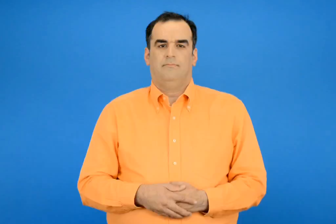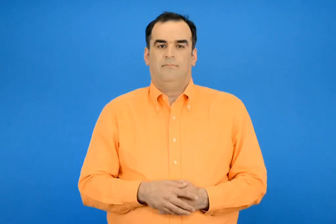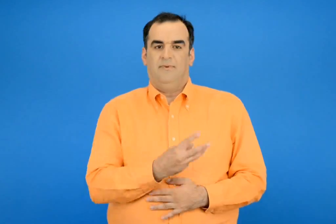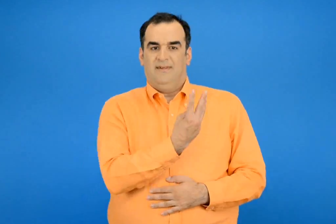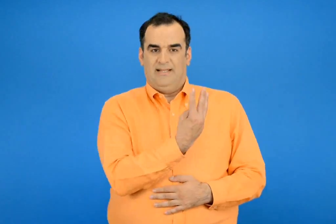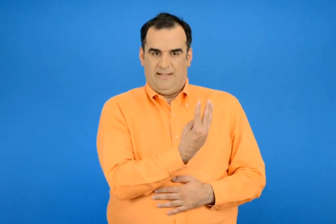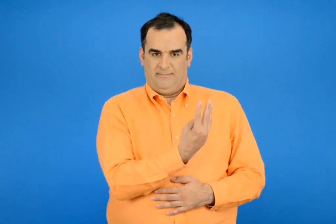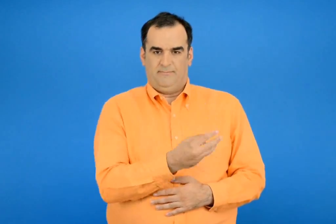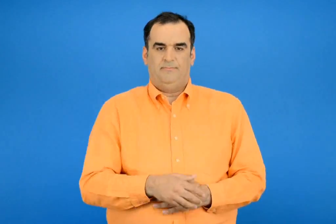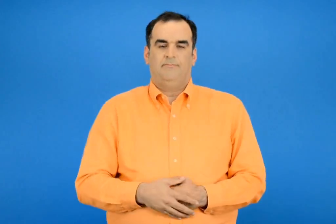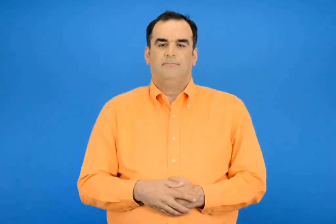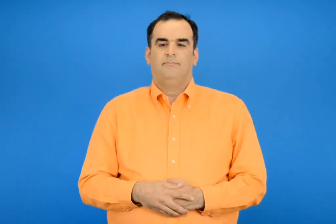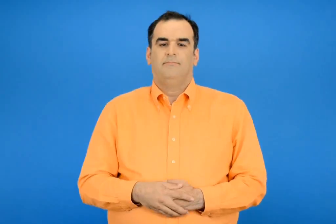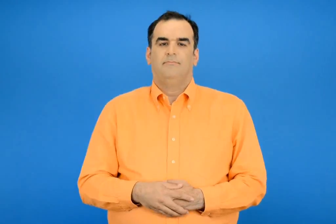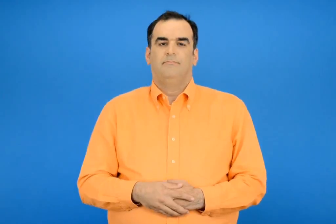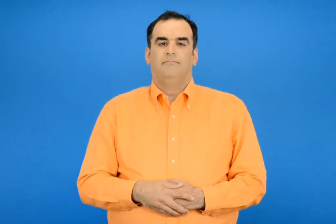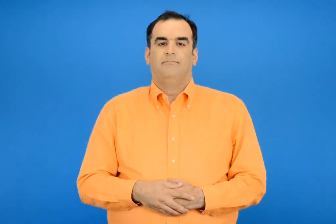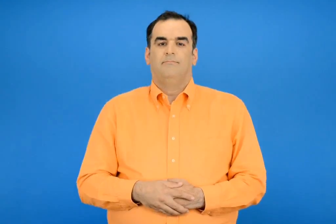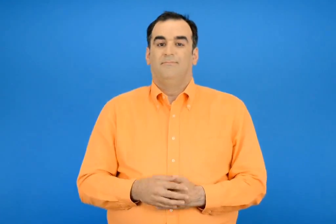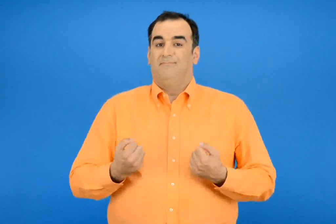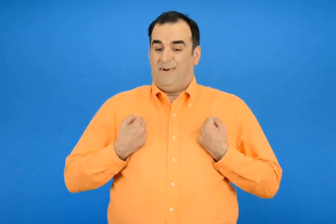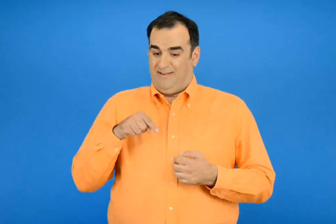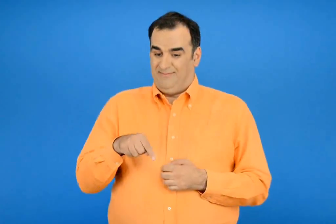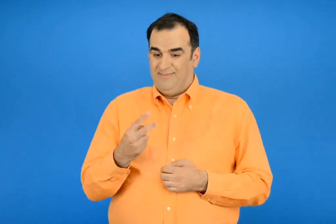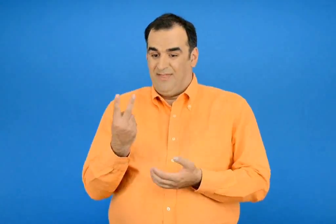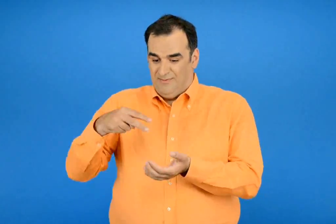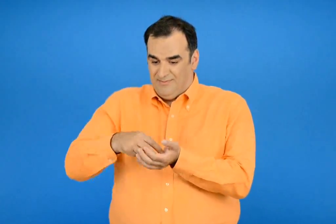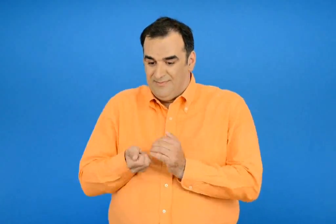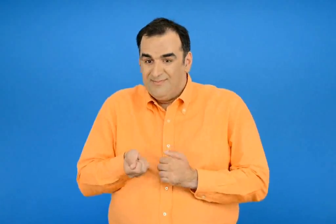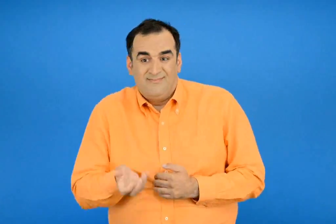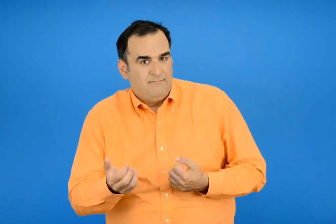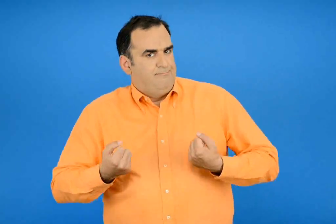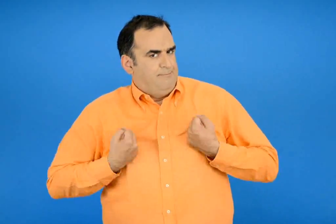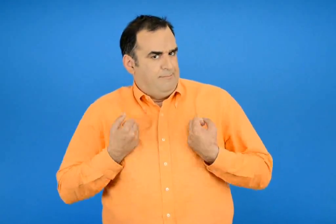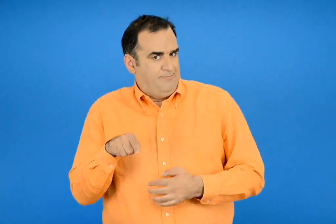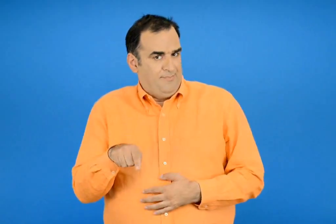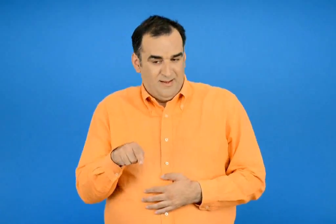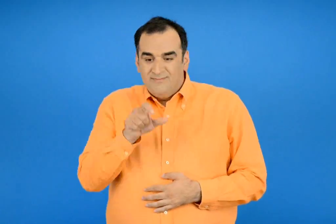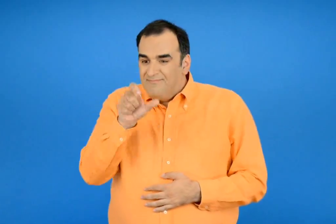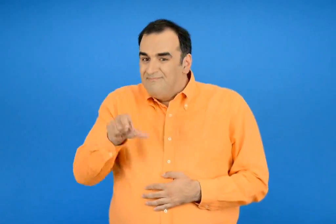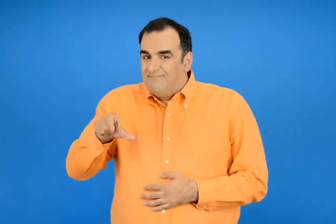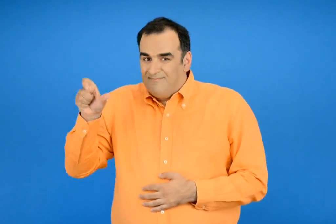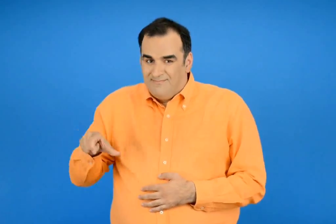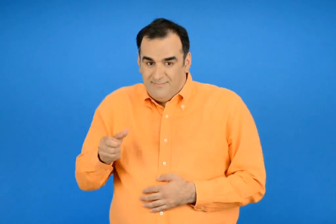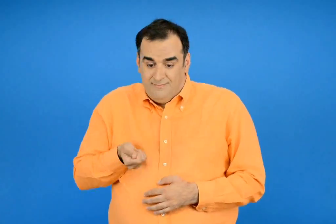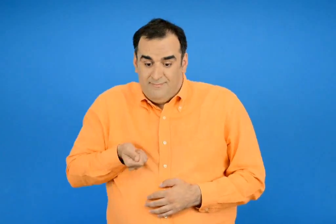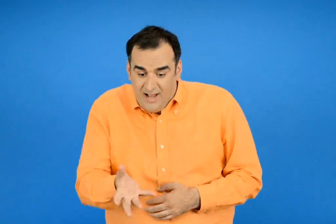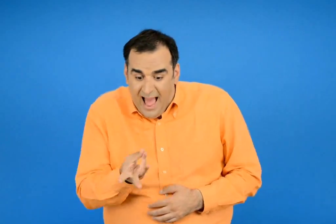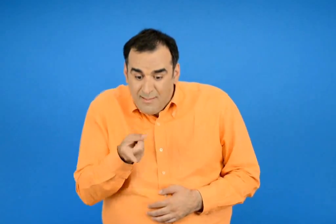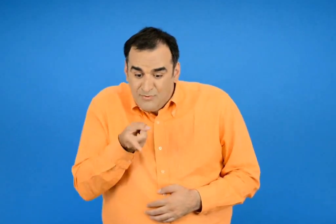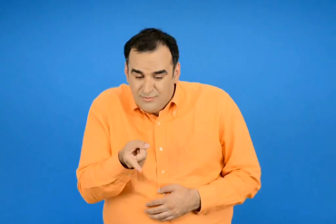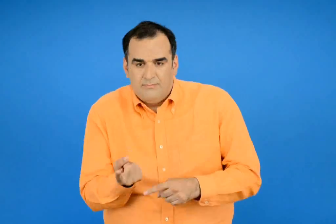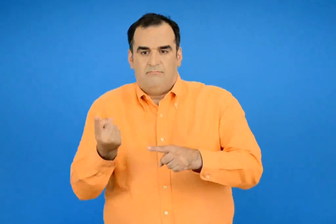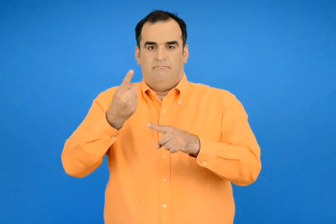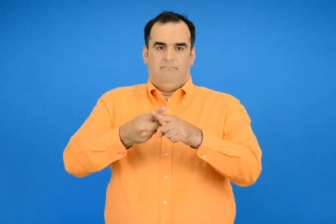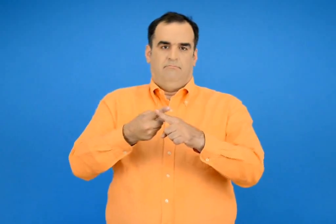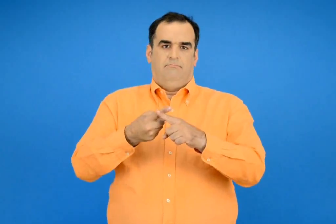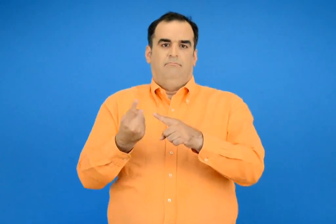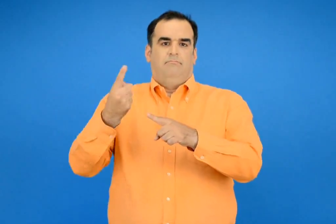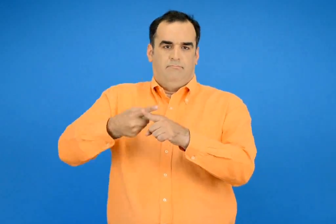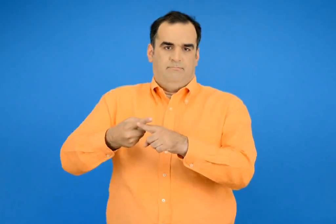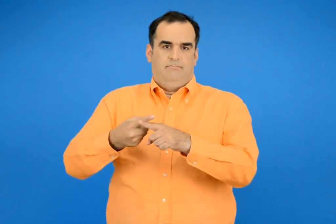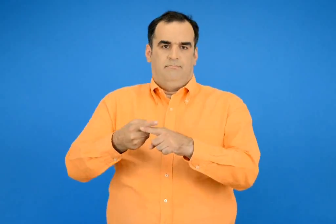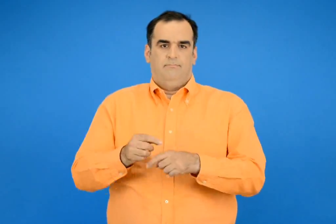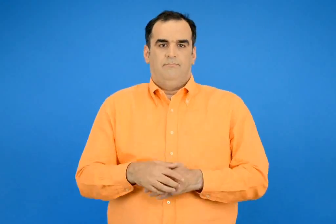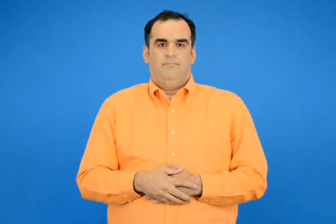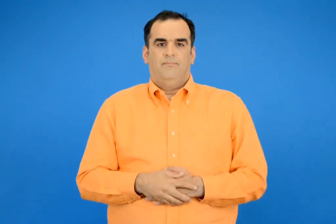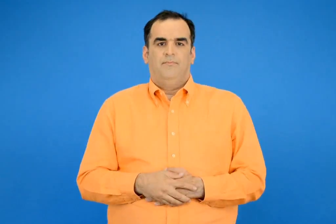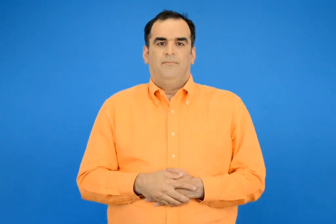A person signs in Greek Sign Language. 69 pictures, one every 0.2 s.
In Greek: 3 το παιχνίδι παίζεται με 2 ζάρια και κάθε παίχτης πολλαπλασιάζει τους αριθμούς που φέρνει κάθε φορά
